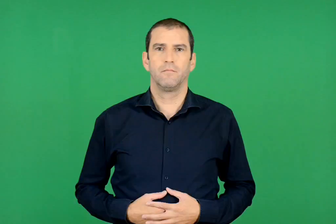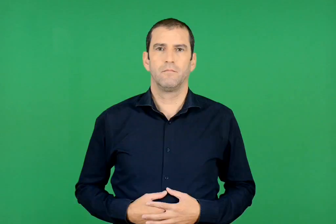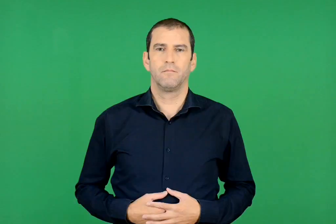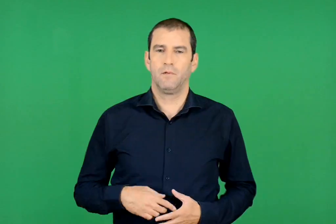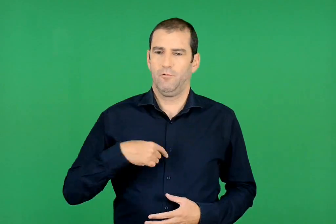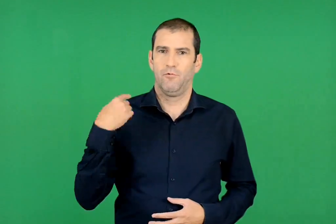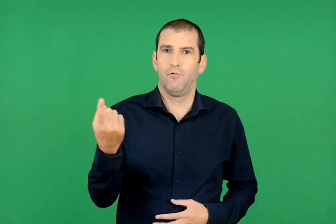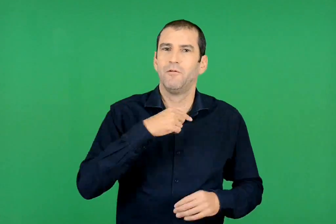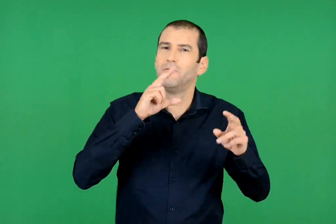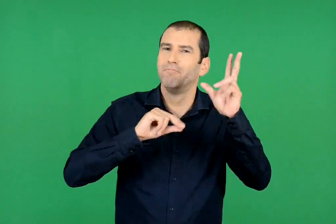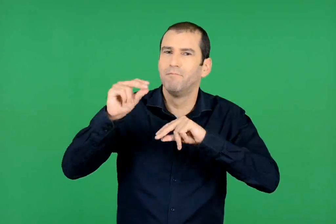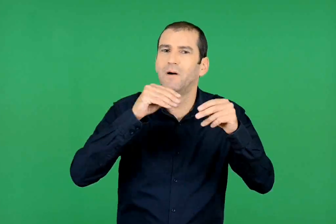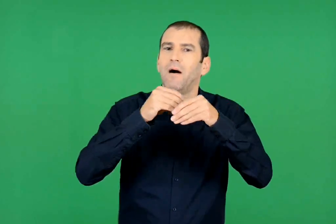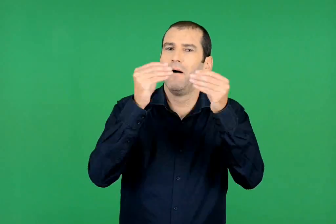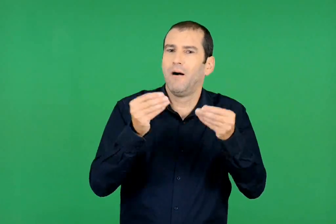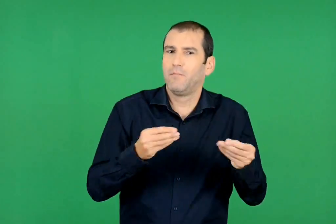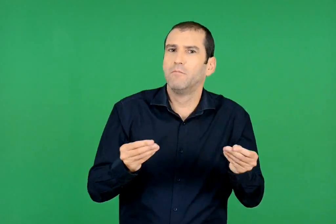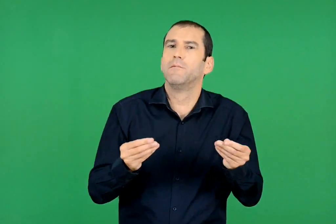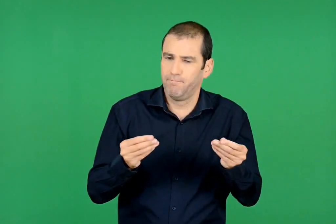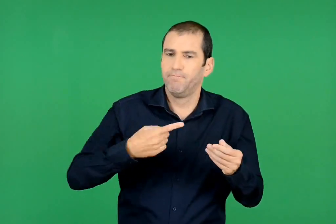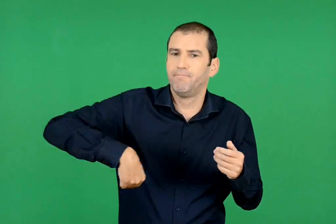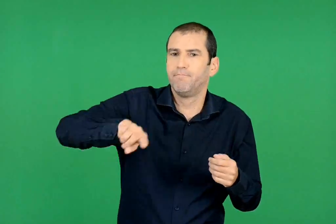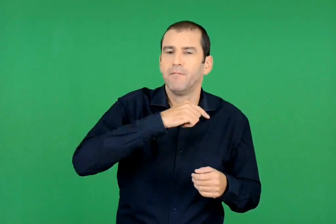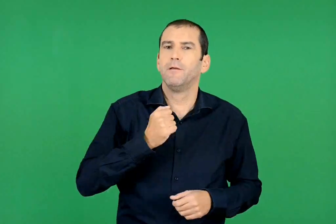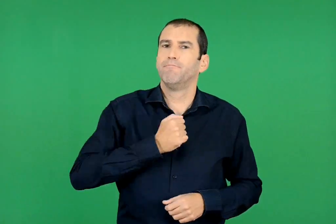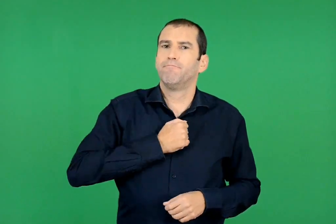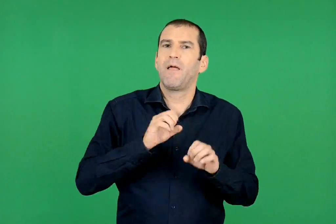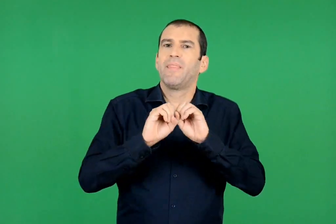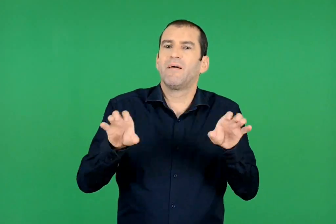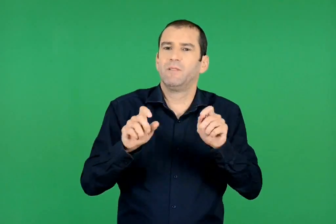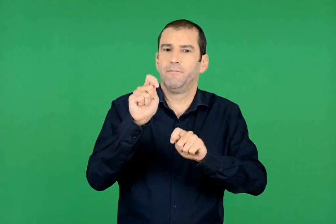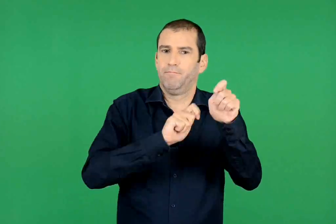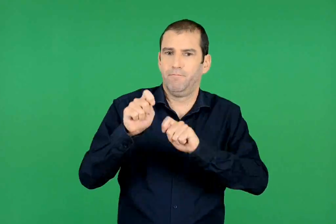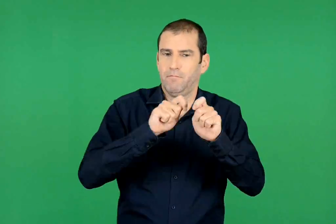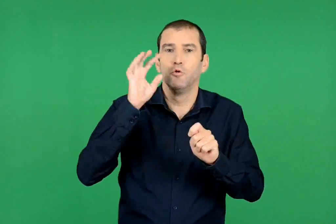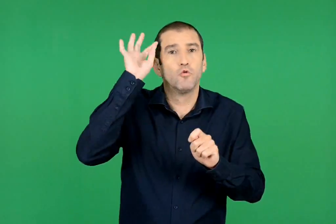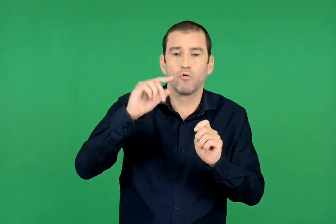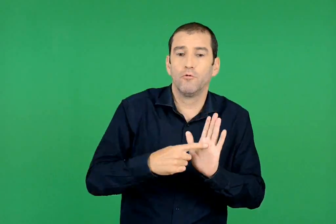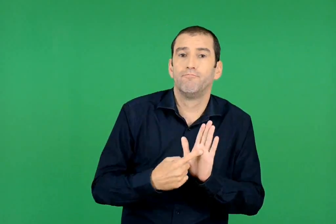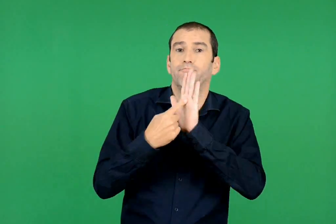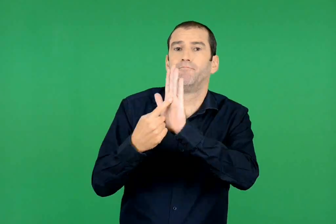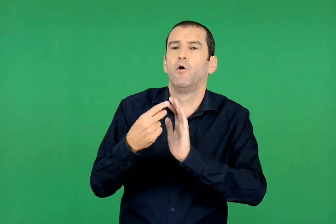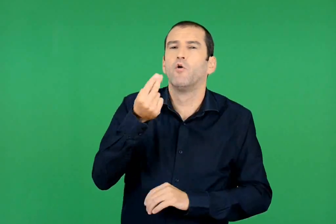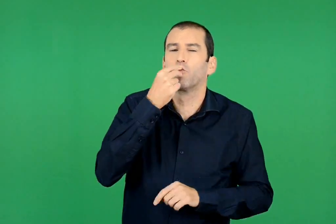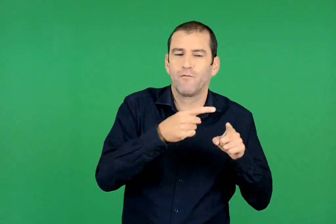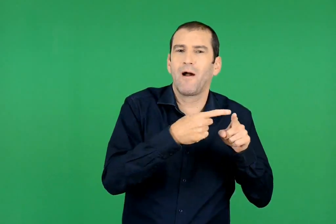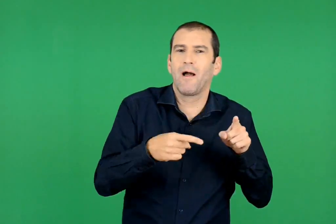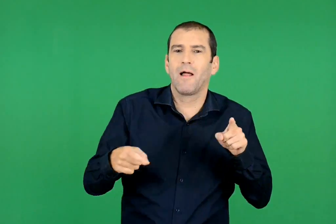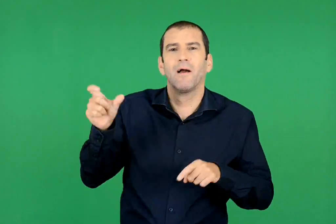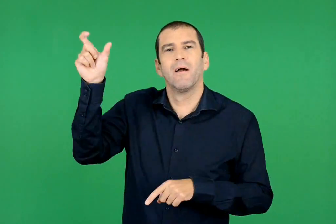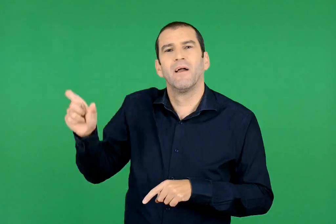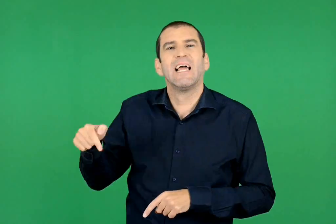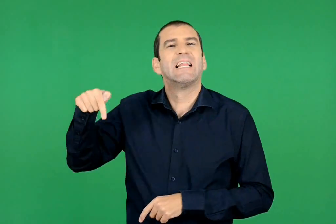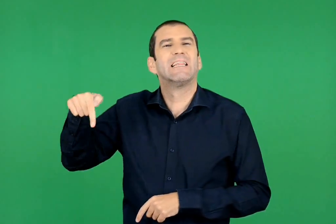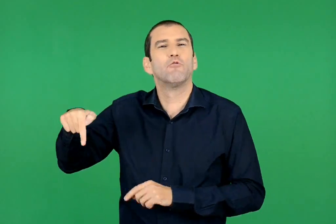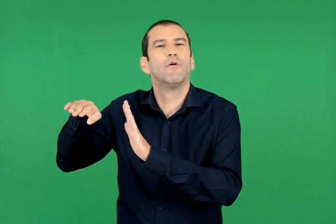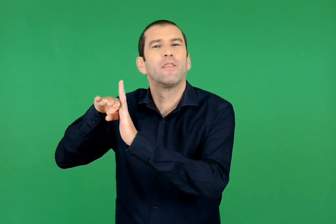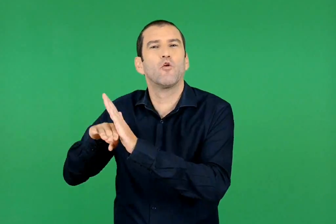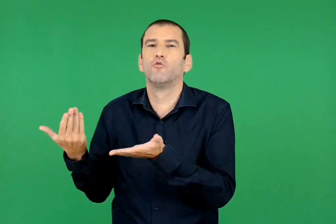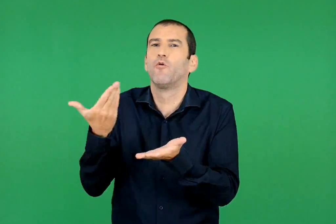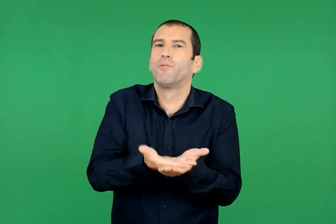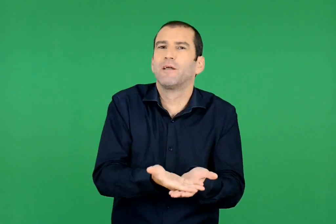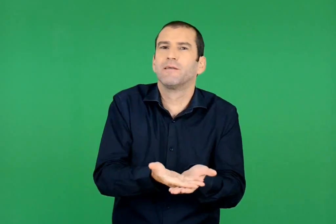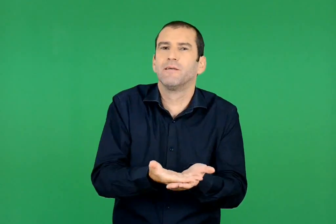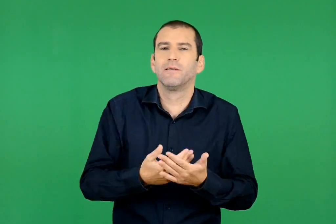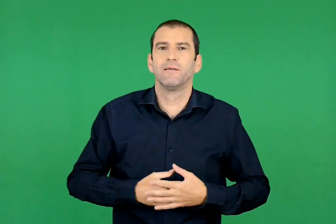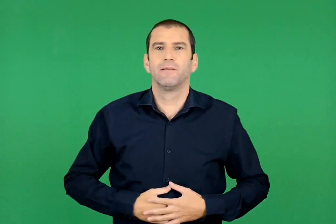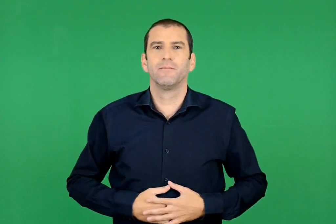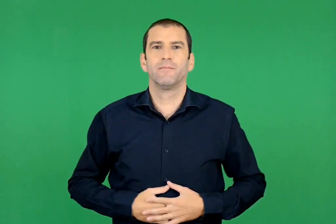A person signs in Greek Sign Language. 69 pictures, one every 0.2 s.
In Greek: με βάση τα συμπεράσματά μας δημιουργούμε δικές μας διαφημίσεις , για να προβάλουμε τις τροφές που προτείνει ο διαιτολόγος τίτος
